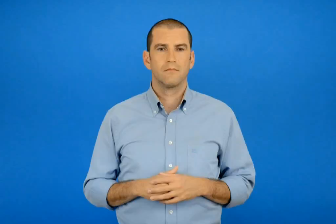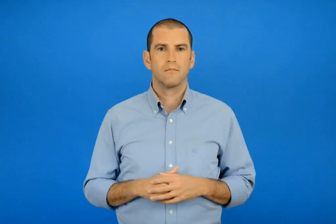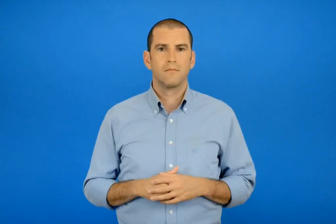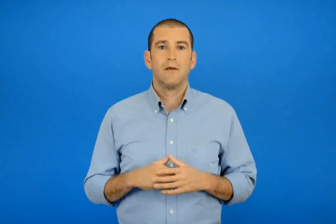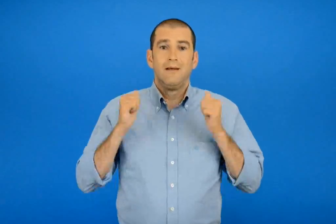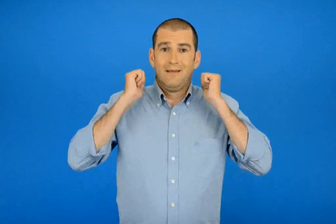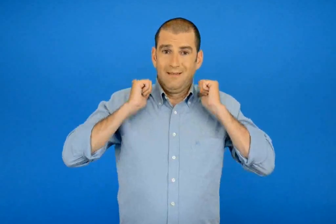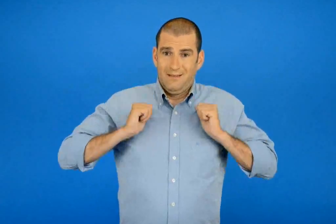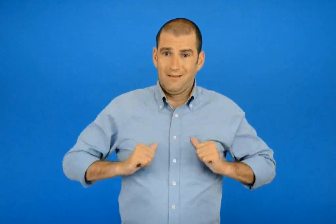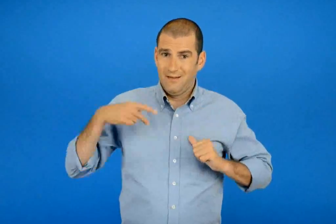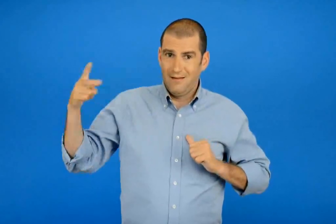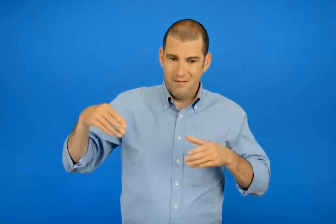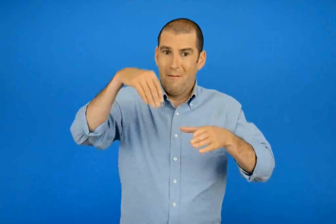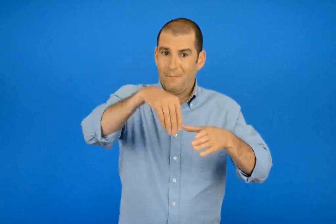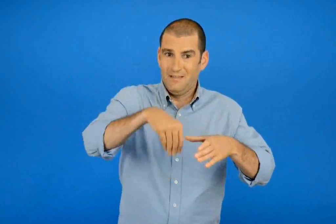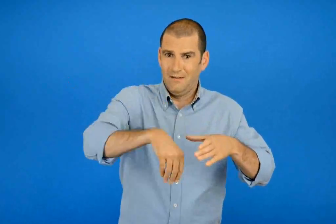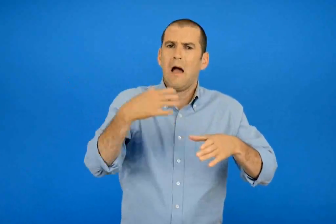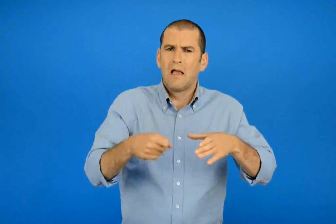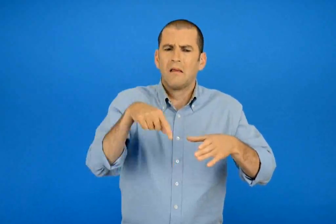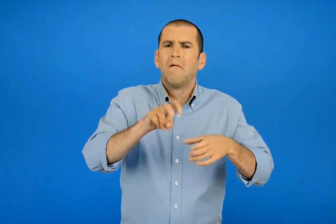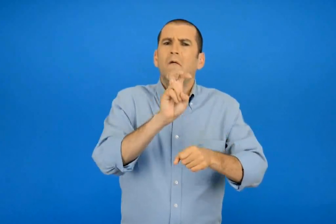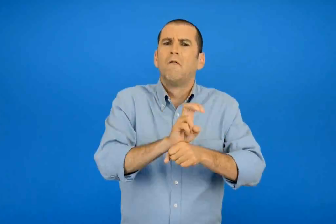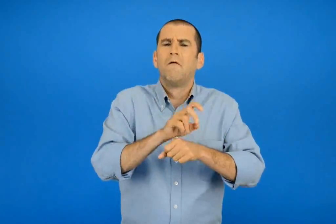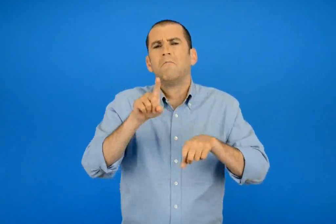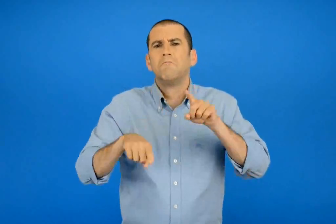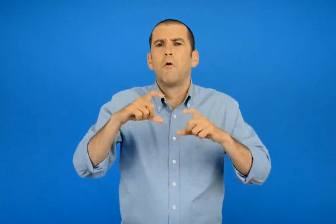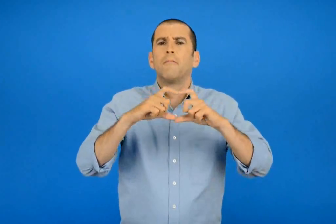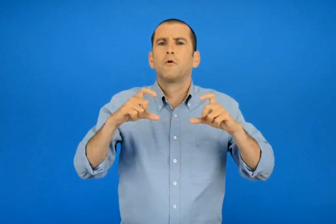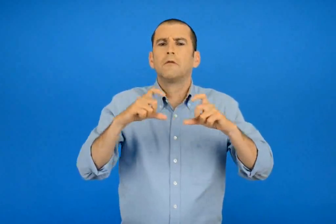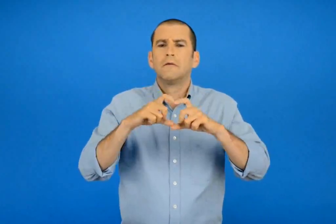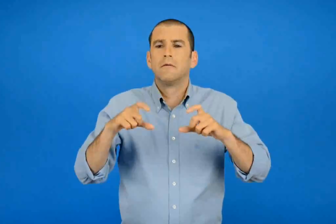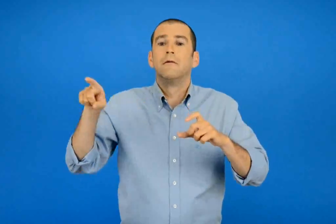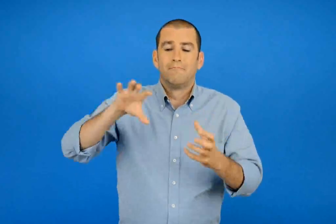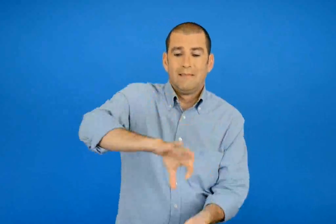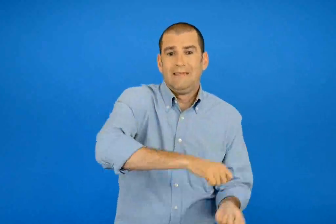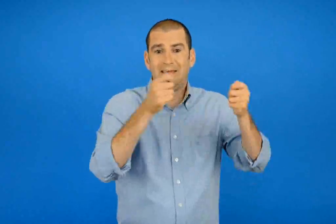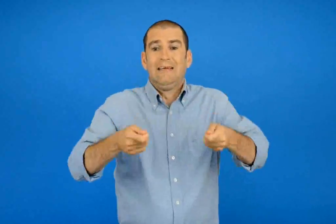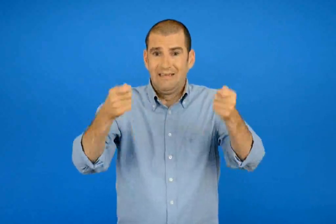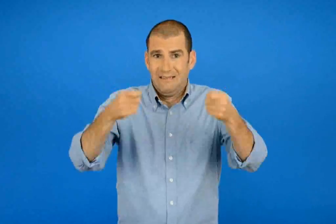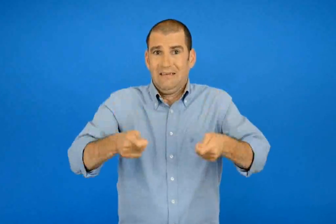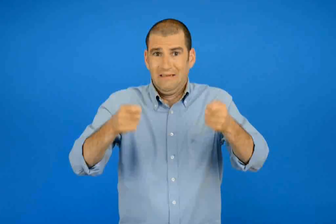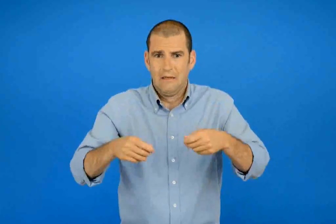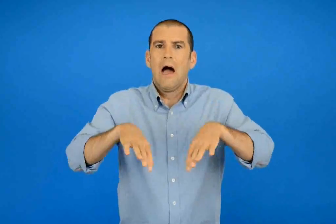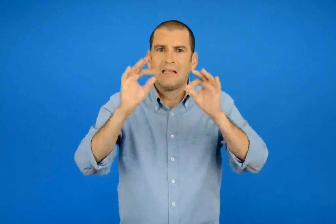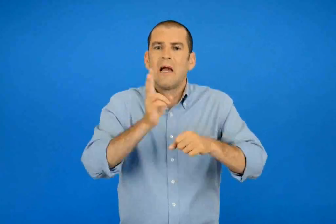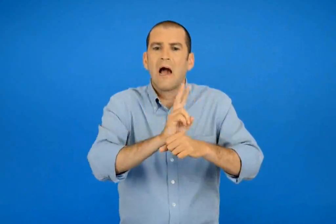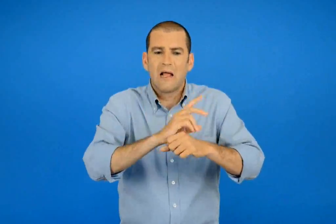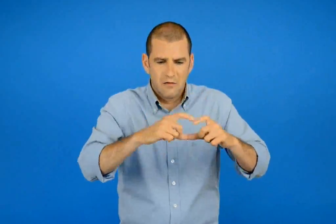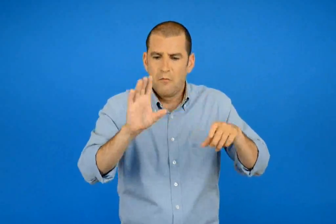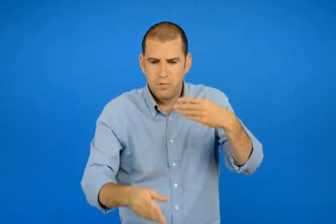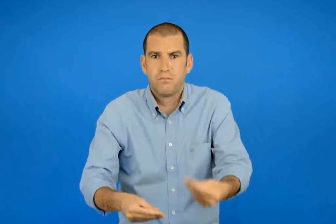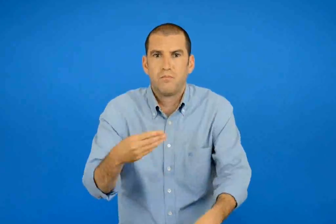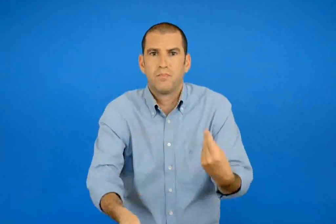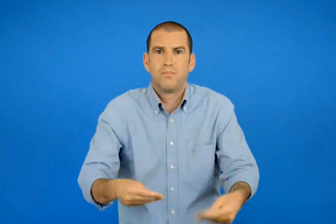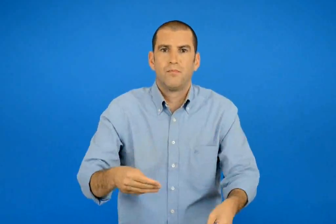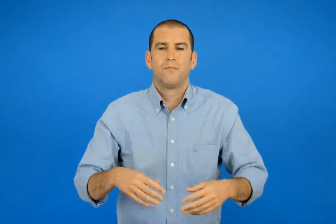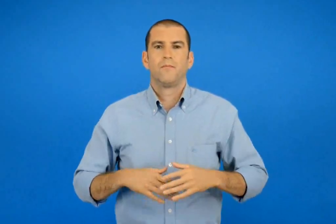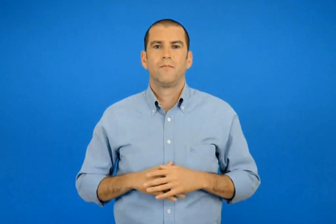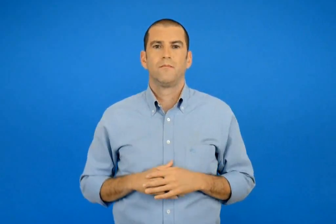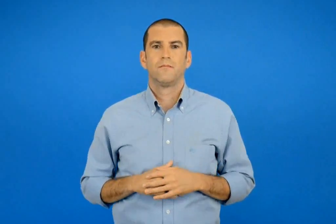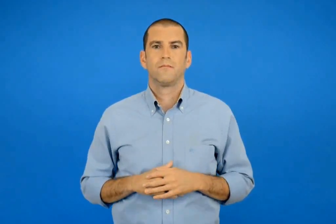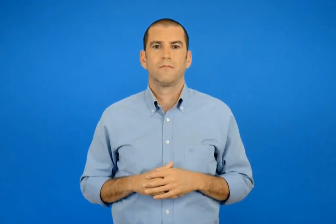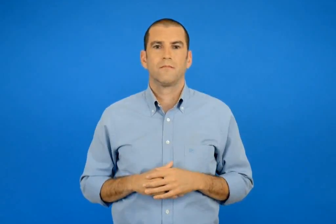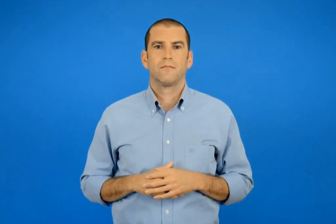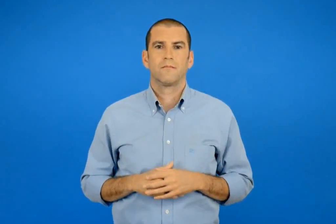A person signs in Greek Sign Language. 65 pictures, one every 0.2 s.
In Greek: μέσα στη σακά της είχαν μείνει μερικές ακόμη προσκλήσεις την αναποδογύρισε βιαστικά τότε αρχίσαν να πέφτουν από αυτή διαφορά χαρτάκια
